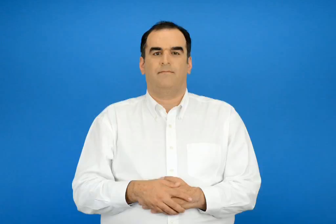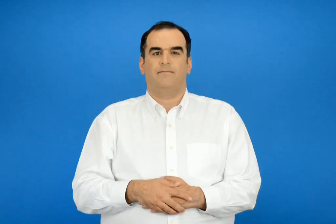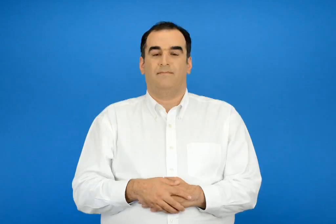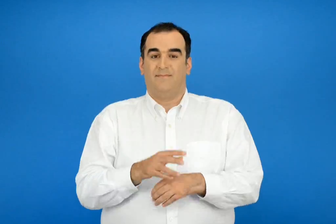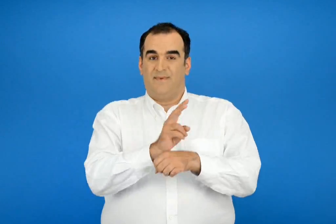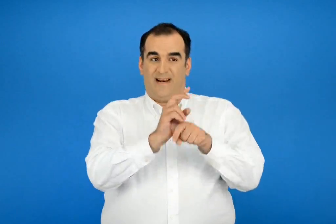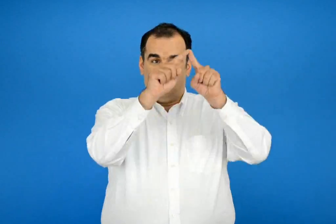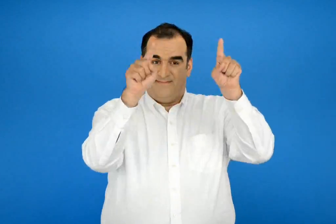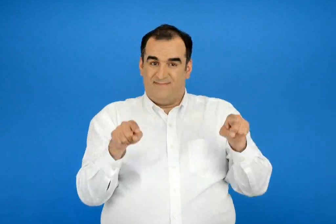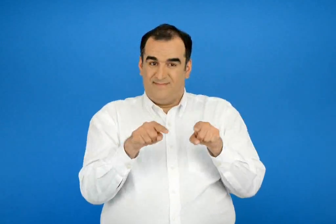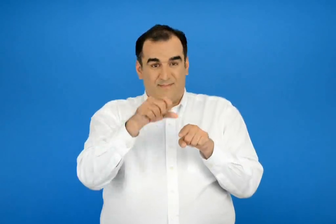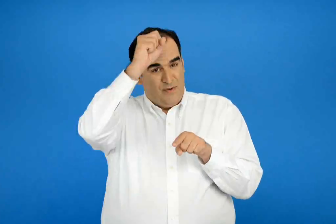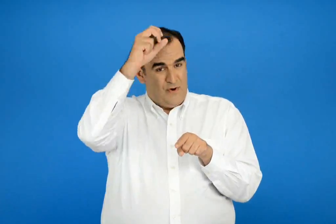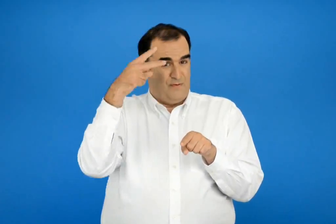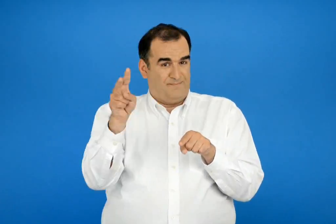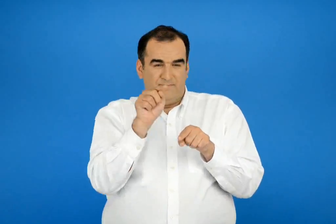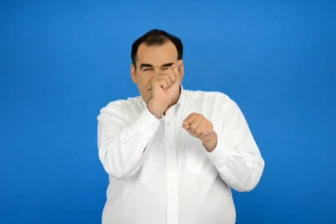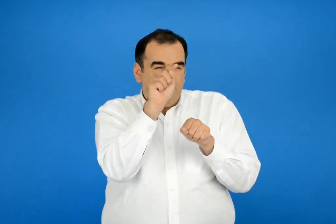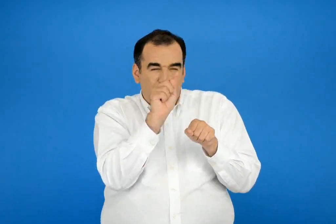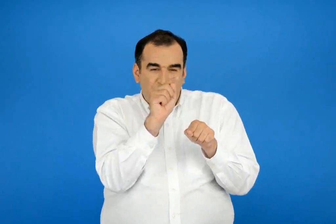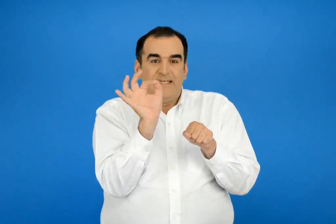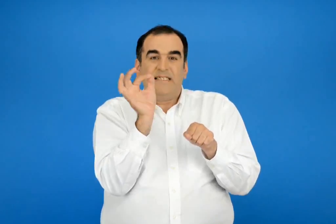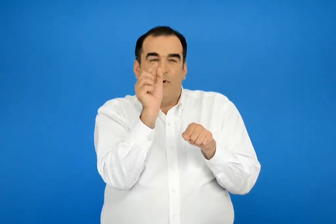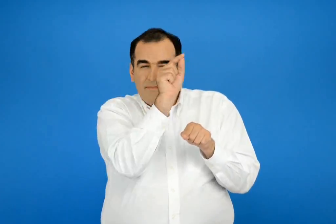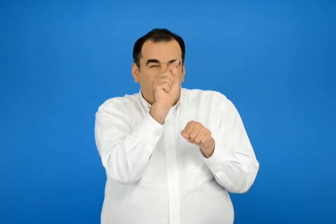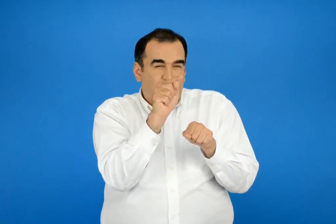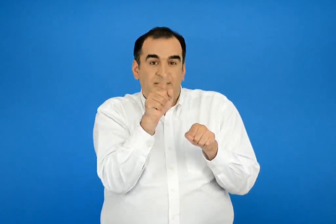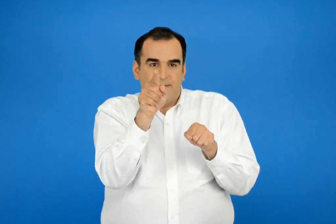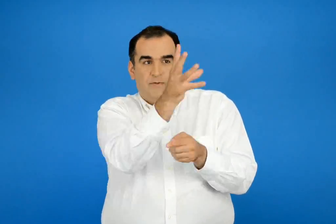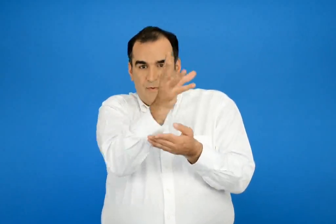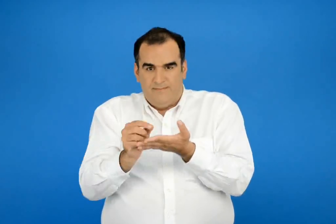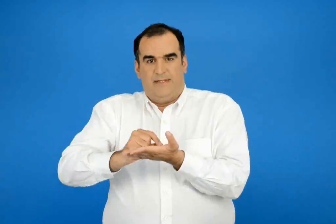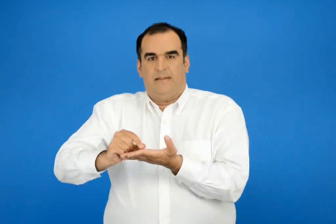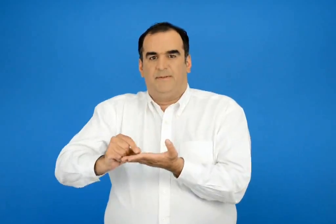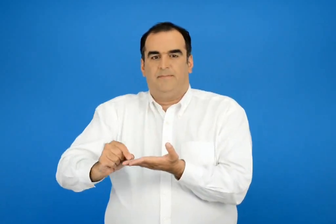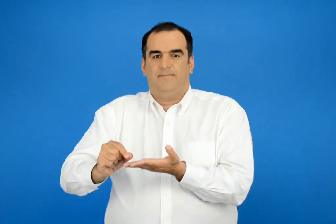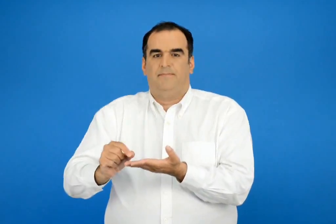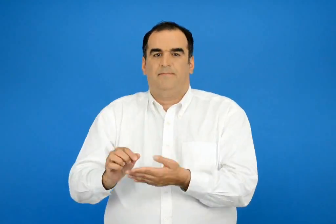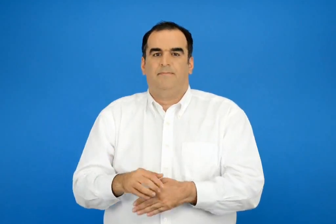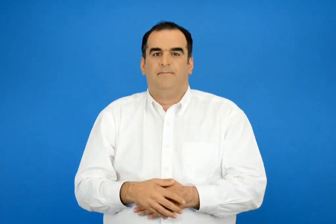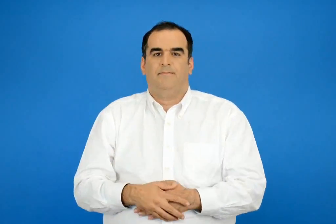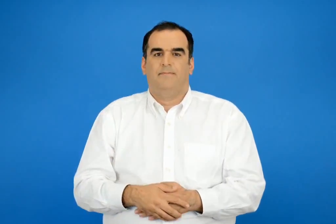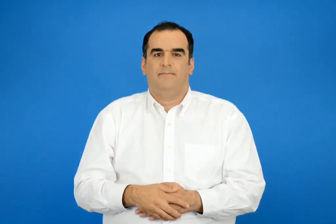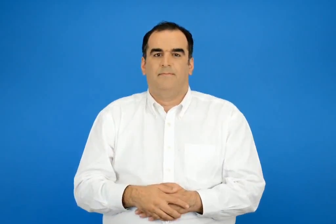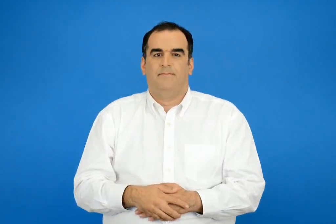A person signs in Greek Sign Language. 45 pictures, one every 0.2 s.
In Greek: πρόσεξε τα σύμβολα που έχει ο χάρτης της ρόδου και γράψε
